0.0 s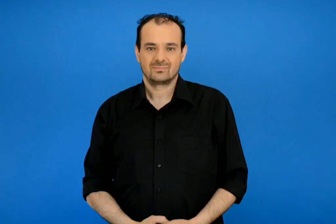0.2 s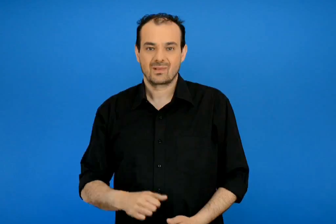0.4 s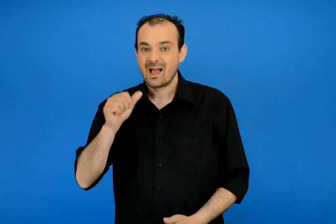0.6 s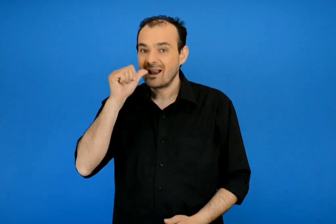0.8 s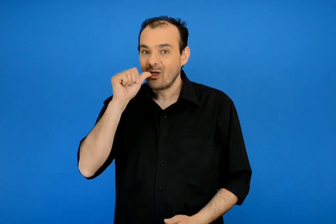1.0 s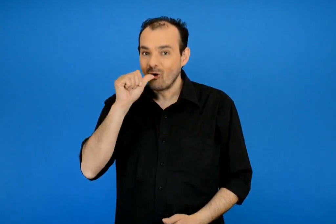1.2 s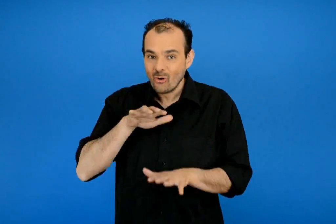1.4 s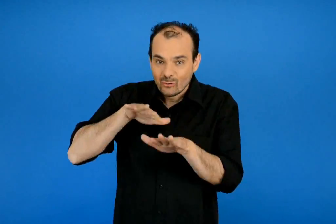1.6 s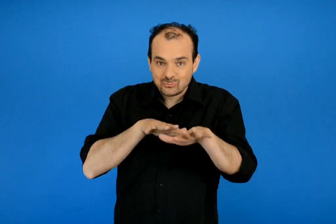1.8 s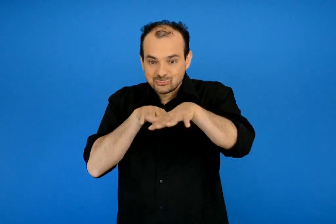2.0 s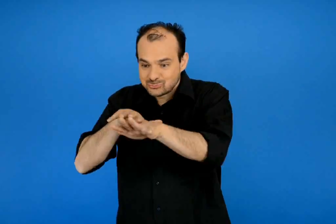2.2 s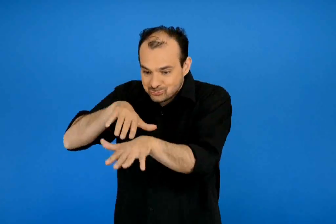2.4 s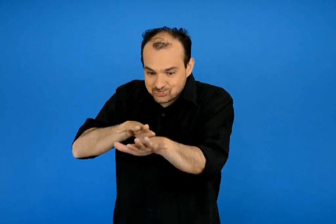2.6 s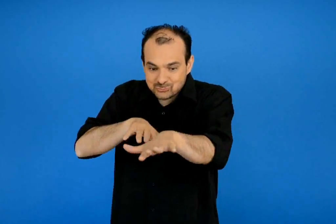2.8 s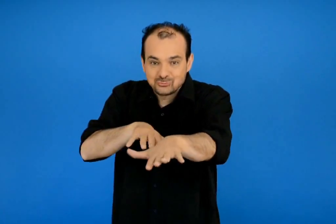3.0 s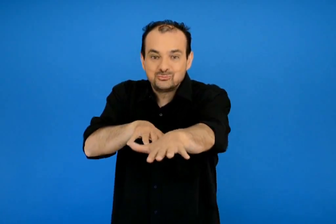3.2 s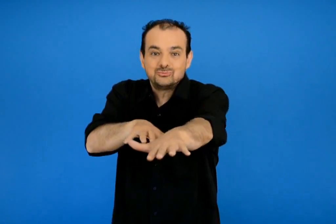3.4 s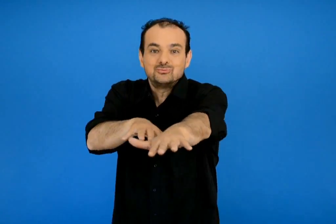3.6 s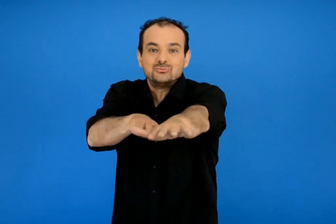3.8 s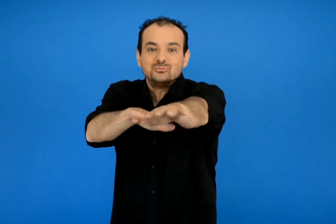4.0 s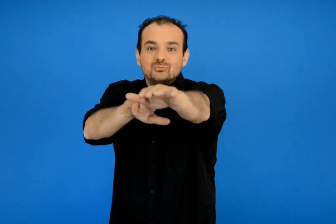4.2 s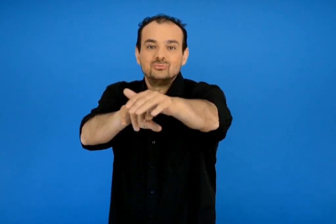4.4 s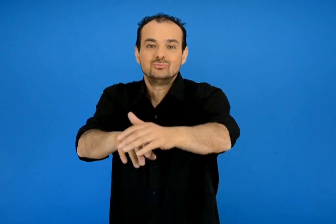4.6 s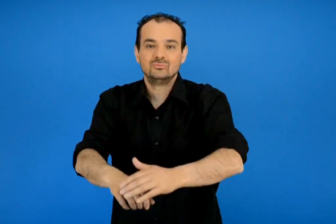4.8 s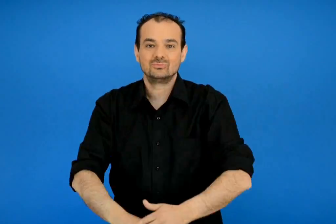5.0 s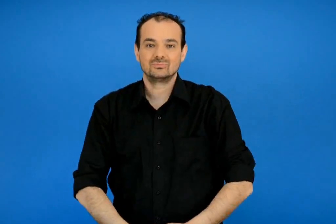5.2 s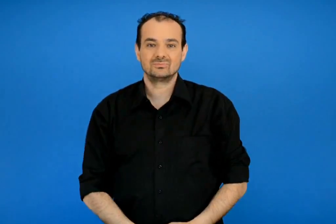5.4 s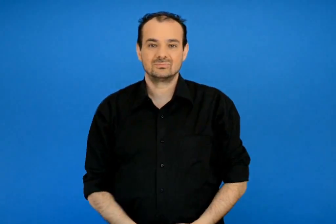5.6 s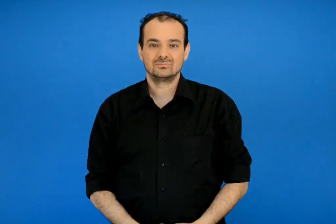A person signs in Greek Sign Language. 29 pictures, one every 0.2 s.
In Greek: τρέχει τρέχει τρέχει το νερό
